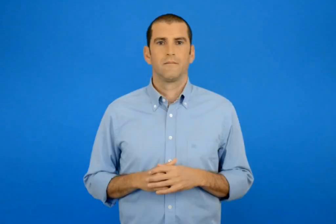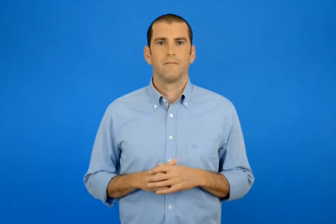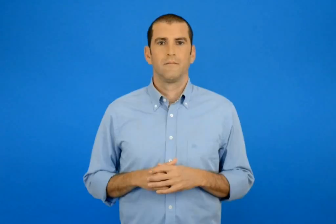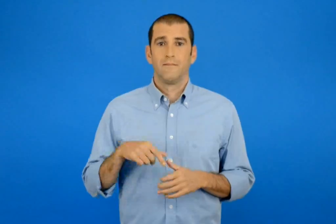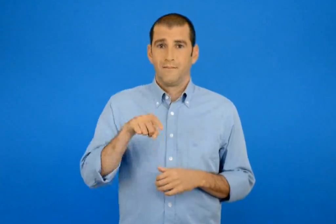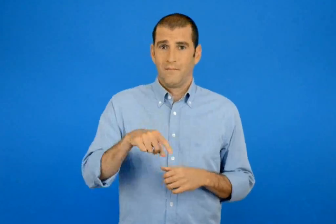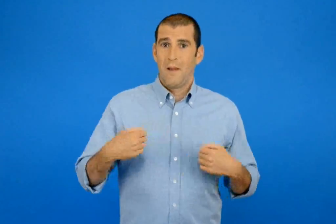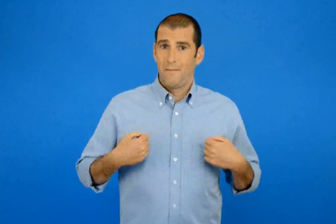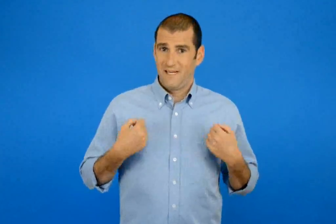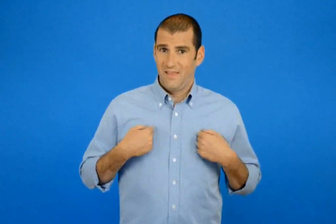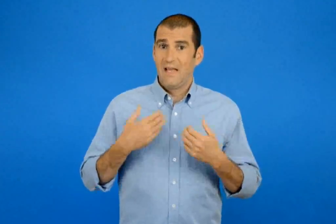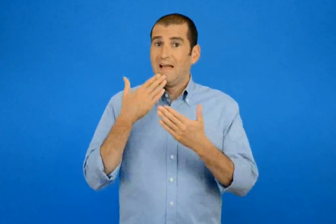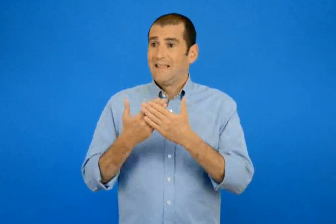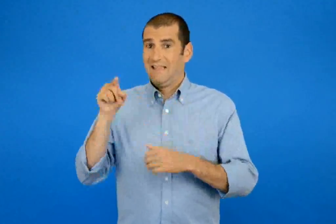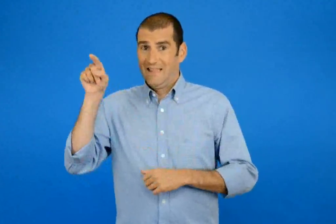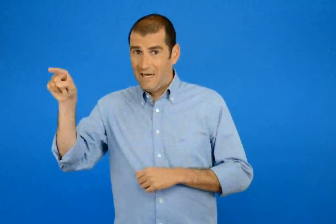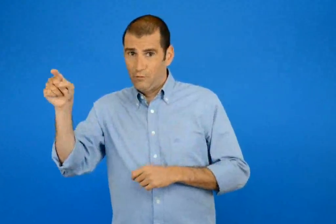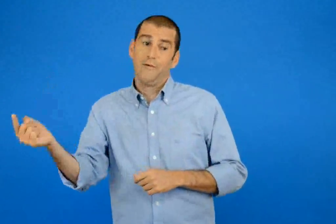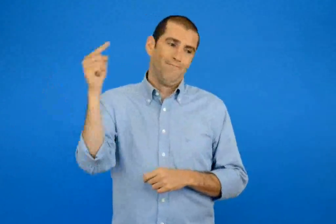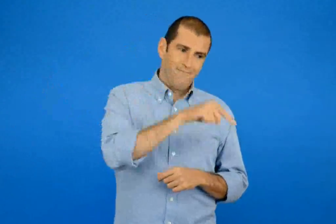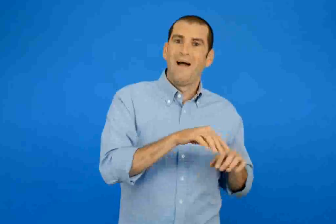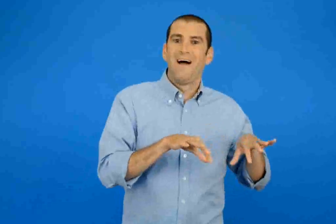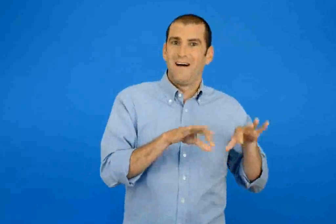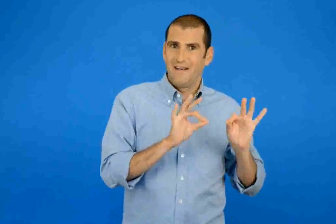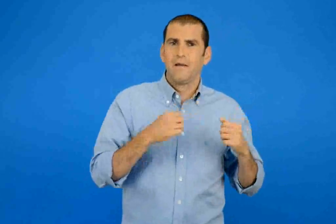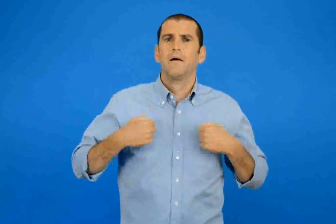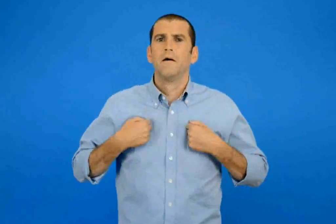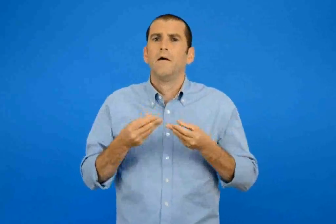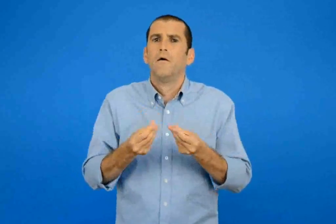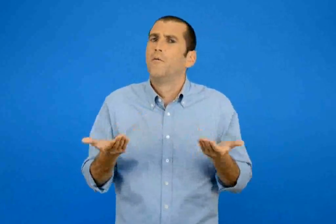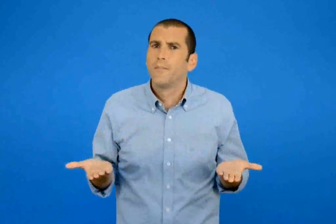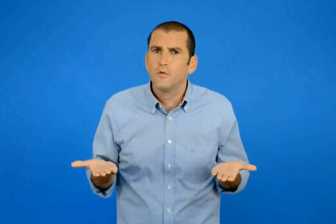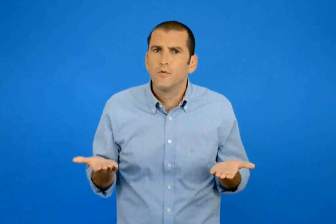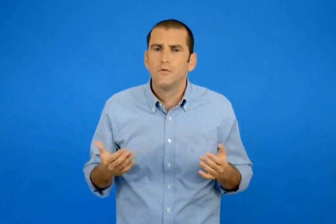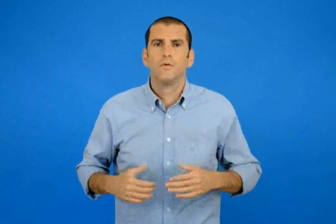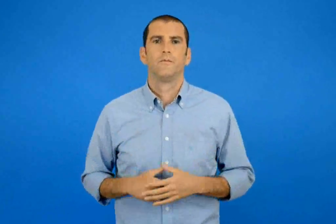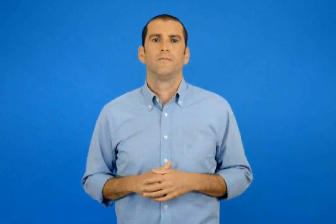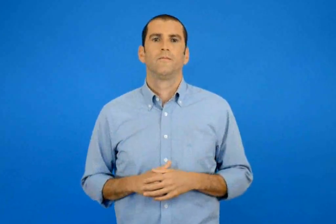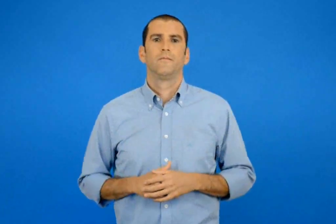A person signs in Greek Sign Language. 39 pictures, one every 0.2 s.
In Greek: πως παίζεται το παιχνίδι από το τέλος στην αρχή ;
